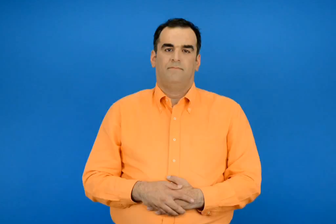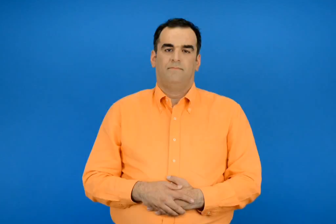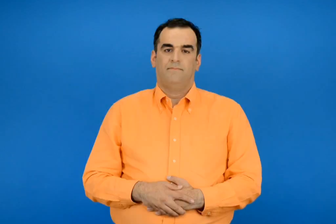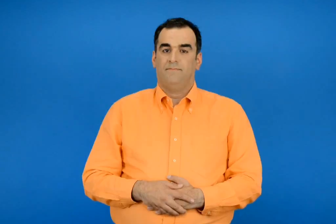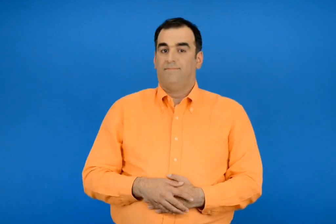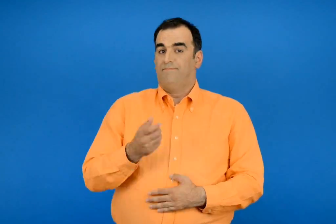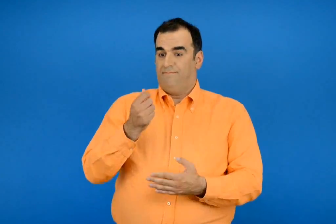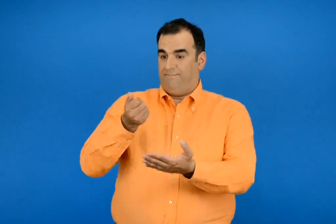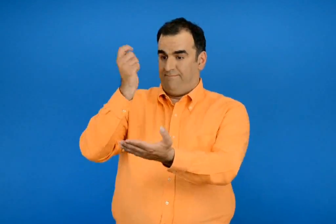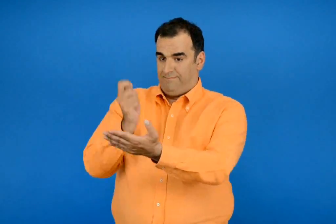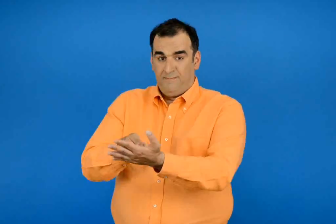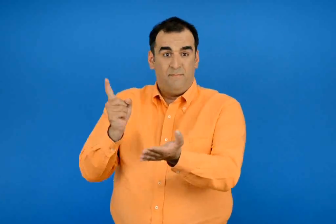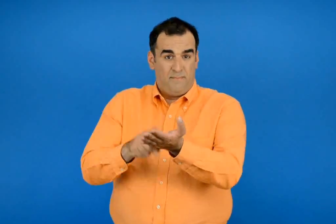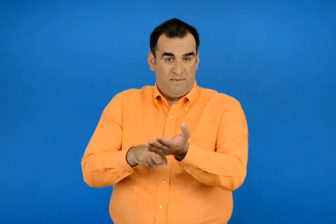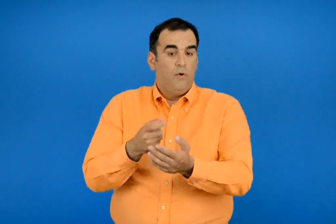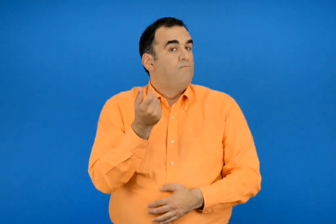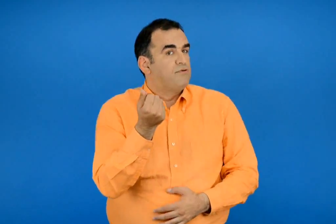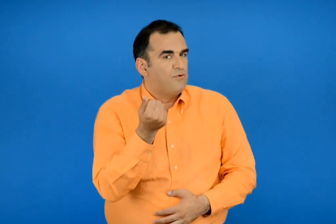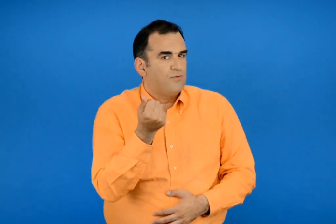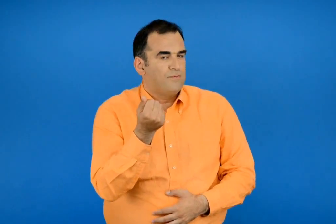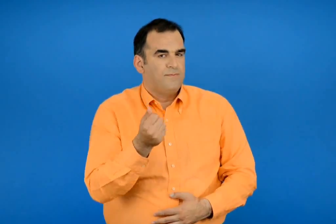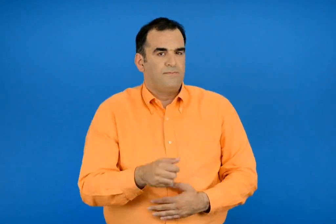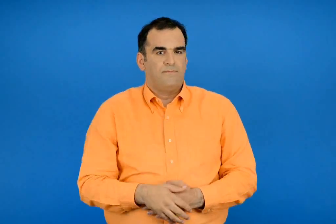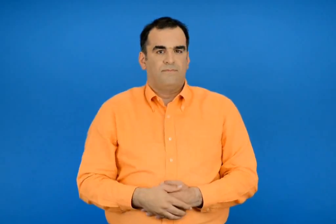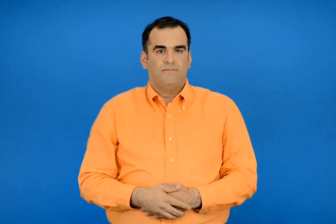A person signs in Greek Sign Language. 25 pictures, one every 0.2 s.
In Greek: ποσά χρήματα πρέπει να πληρώσει ;
